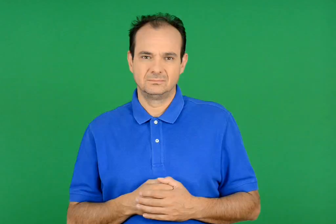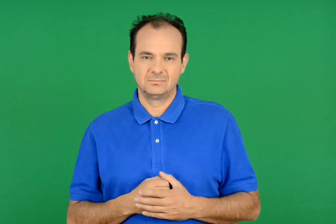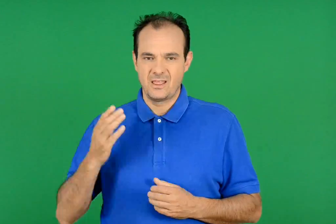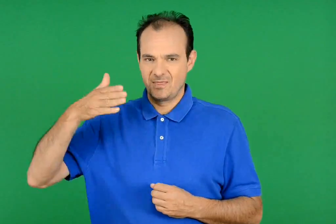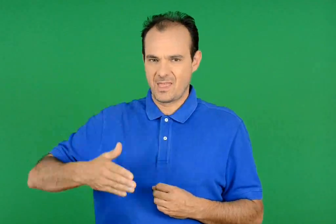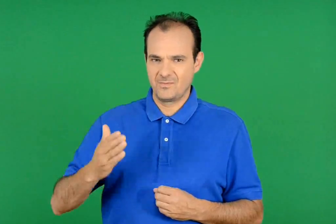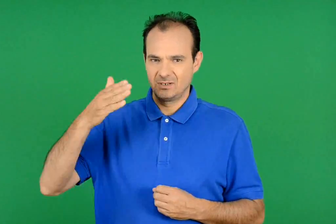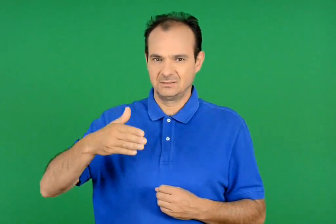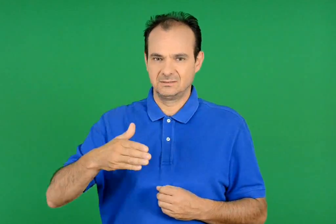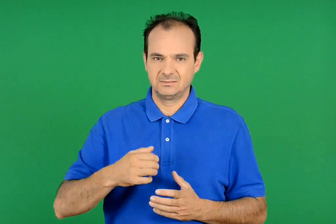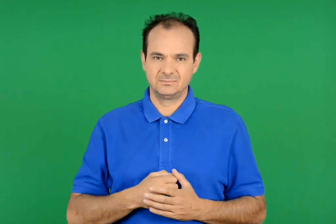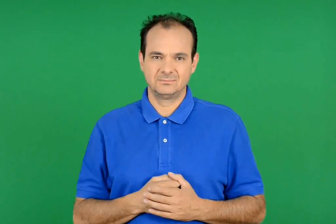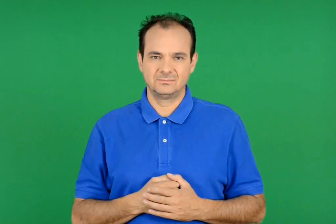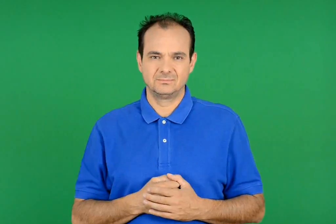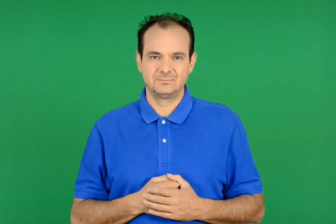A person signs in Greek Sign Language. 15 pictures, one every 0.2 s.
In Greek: δελφίνι
